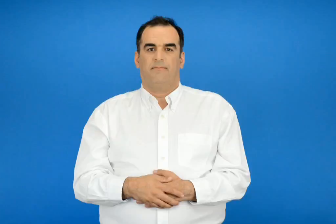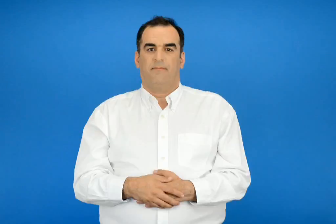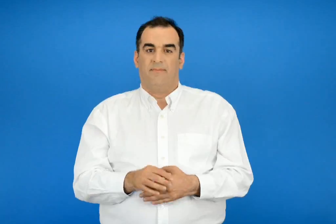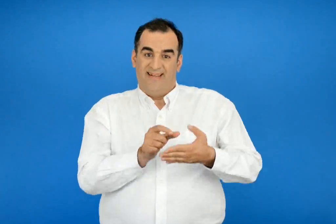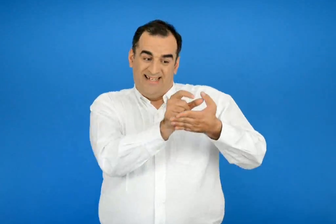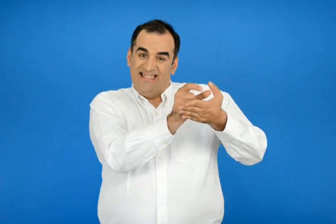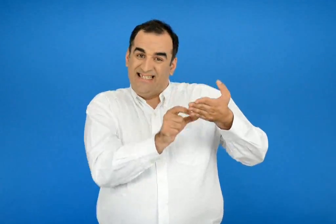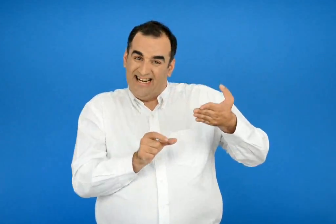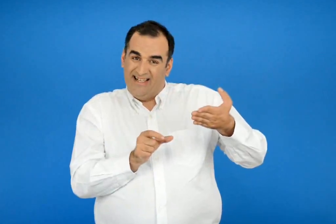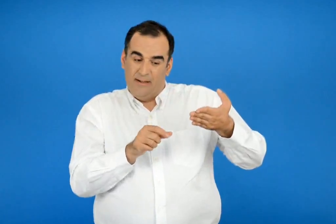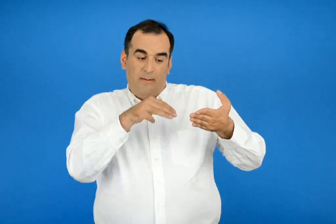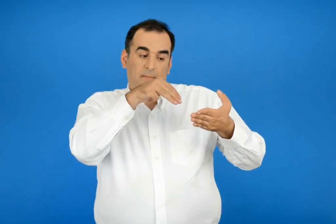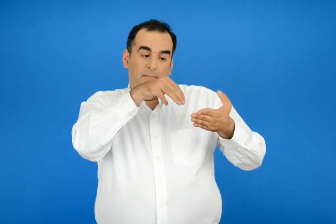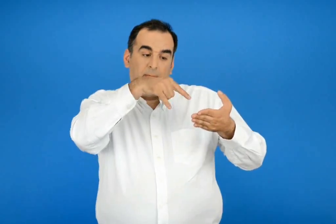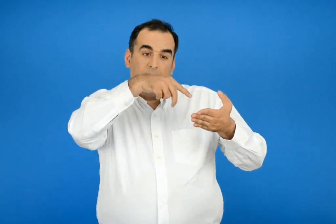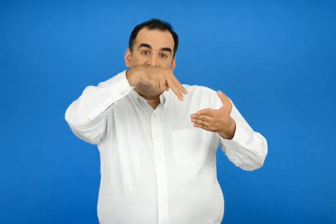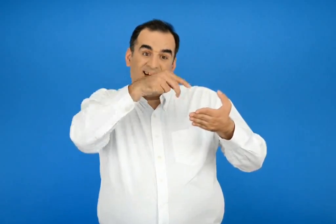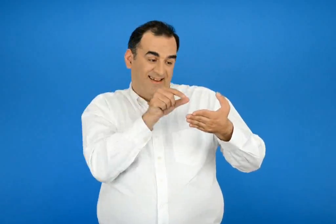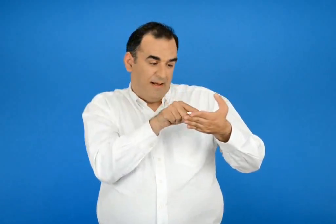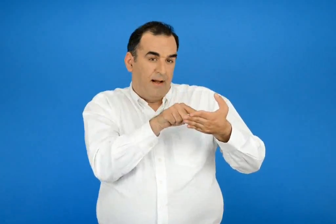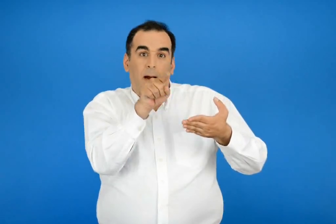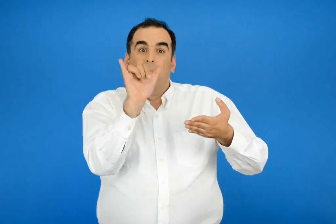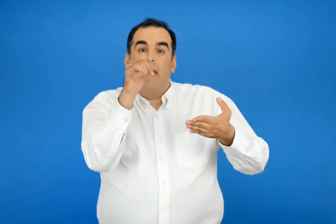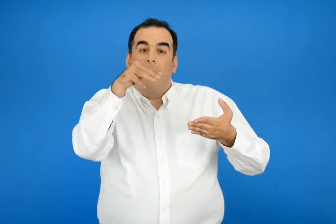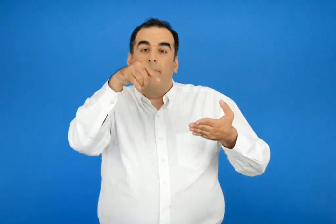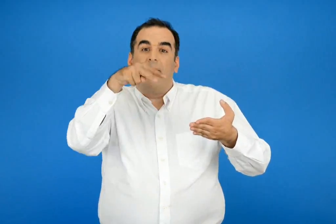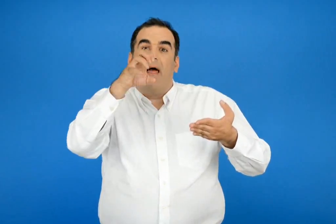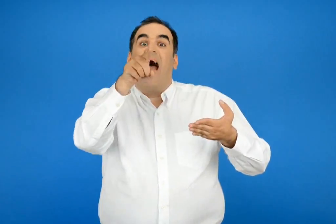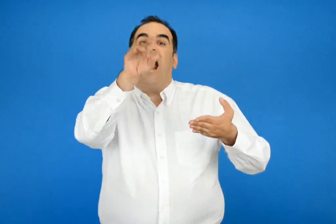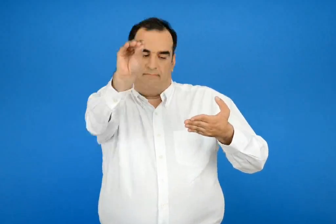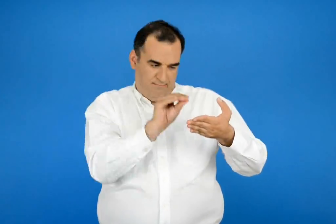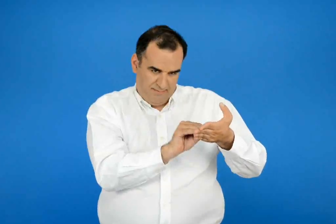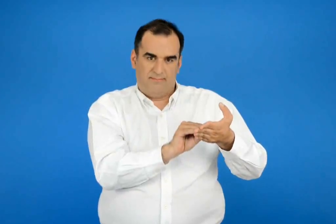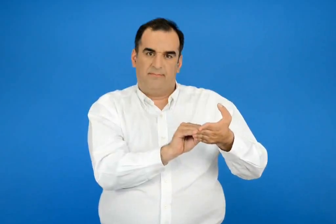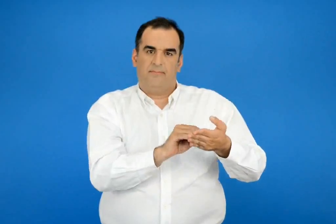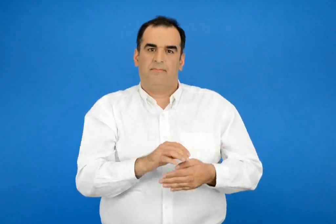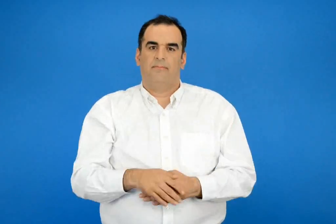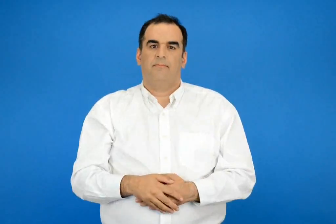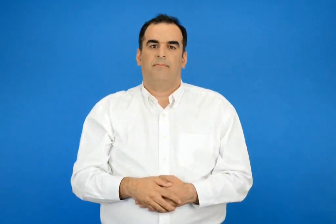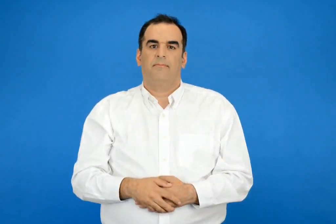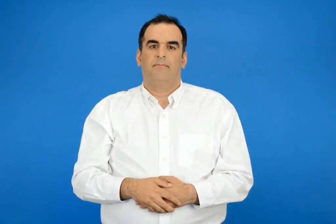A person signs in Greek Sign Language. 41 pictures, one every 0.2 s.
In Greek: στη λέξη μπλε ακούω μπ λεπτο τη γραφώ στη στήλη του μπ λεπτο
